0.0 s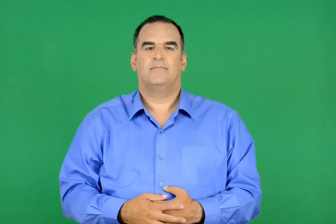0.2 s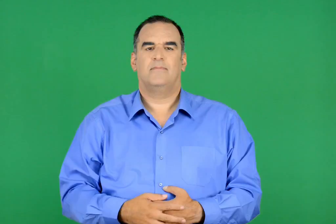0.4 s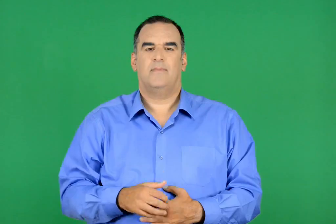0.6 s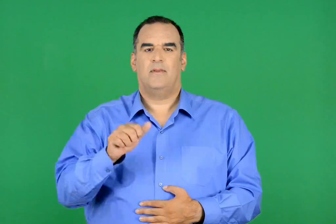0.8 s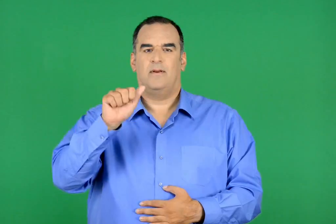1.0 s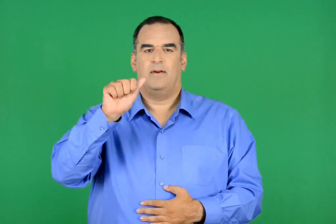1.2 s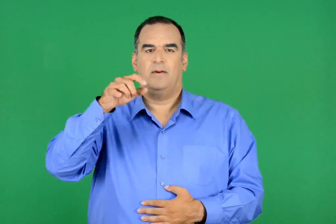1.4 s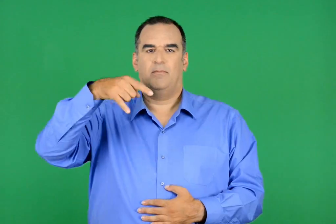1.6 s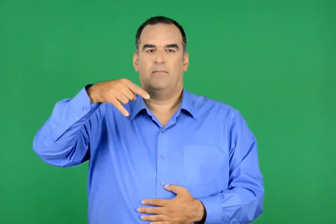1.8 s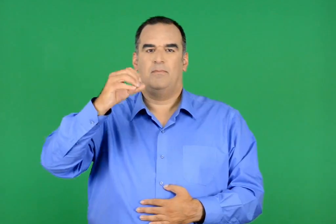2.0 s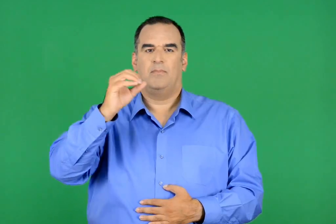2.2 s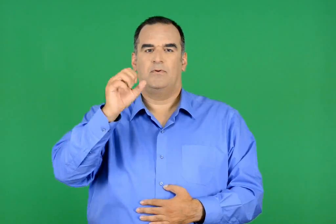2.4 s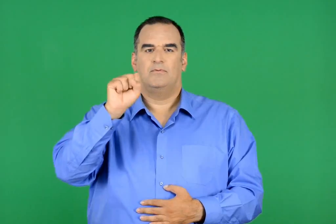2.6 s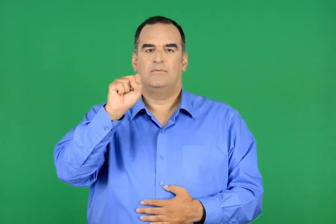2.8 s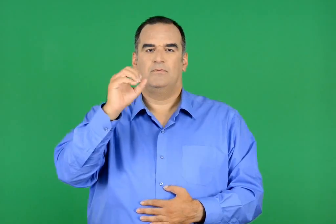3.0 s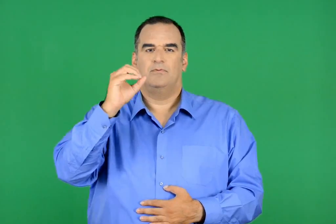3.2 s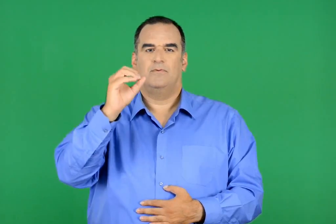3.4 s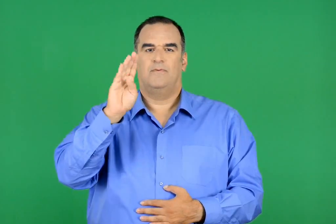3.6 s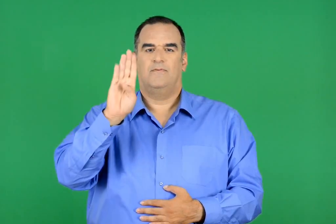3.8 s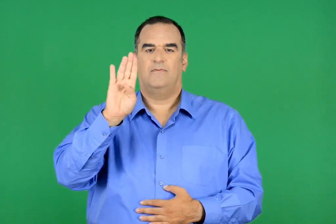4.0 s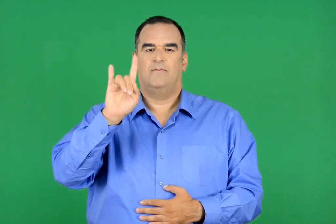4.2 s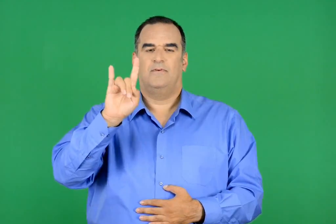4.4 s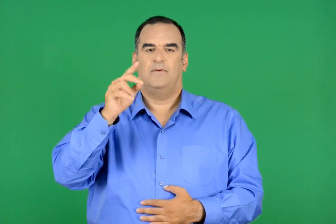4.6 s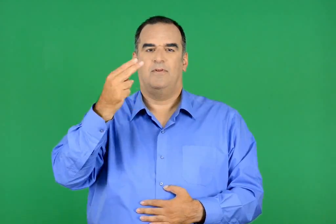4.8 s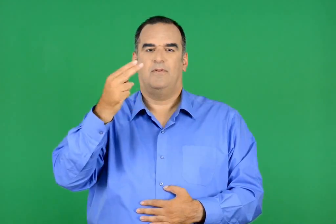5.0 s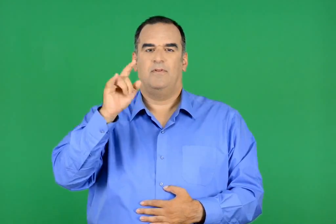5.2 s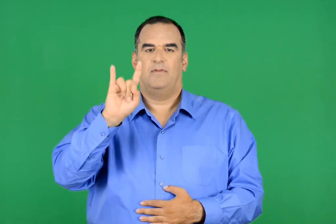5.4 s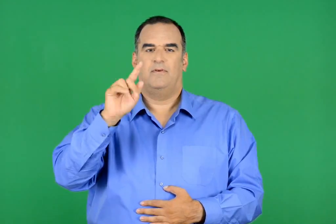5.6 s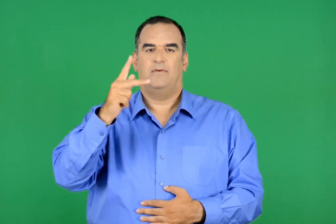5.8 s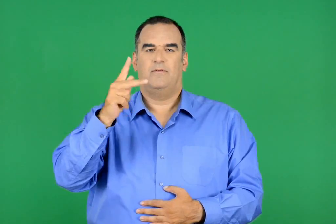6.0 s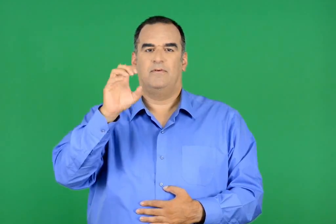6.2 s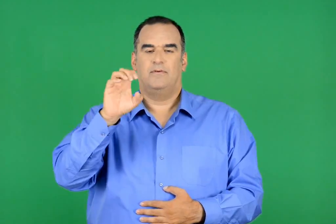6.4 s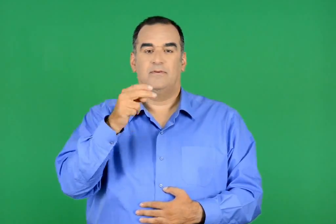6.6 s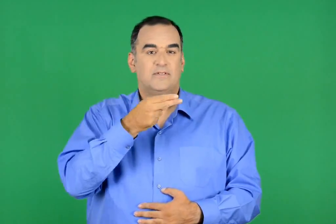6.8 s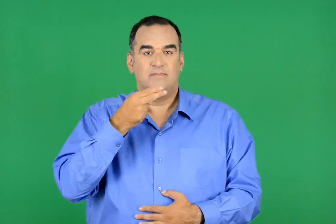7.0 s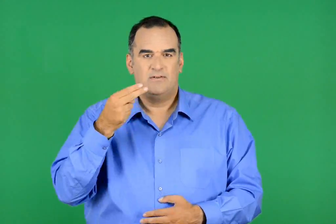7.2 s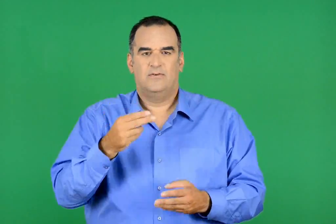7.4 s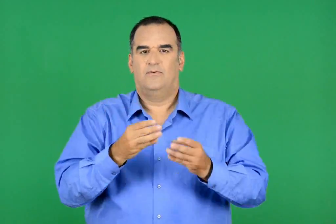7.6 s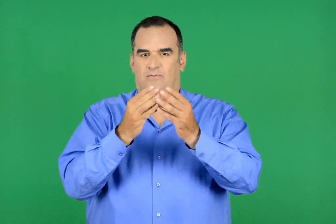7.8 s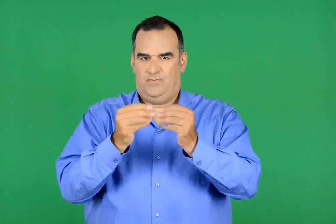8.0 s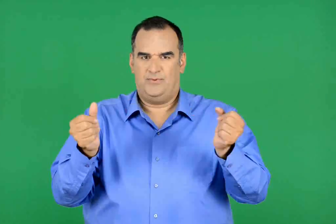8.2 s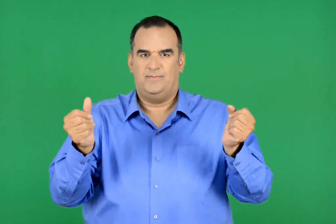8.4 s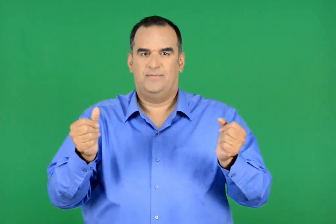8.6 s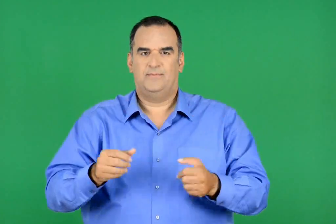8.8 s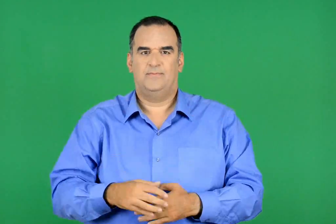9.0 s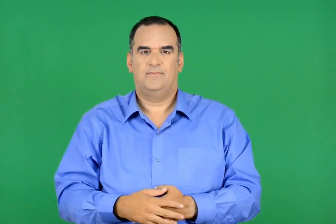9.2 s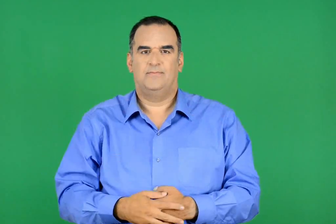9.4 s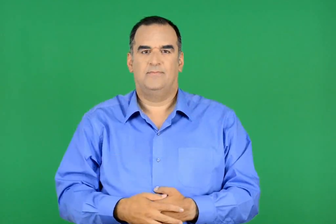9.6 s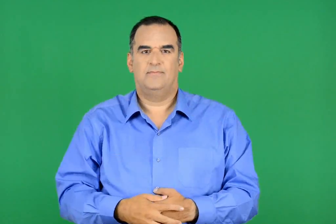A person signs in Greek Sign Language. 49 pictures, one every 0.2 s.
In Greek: αποσοβήθηκε ξεπεράστηκε
